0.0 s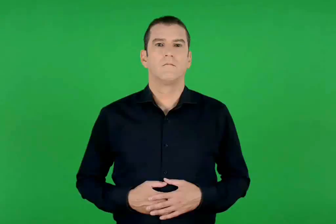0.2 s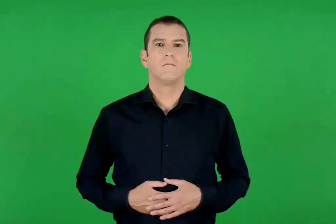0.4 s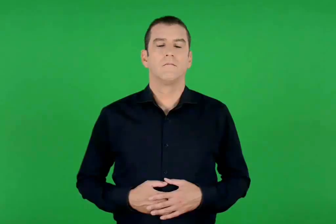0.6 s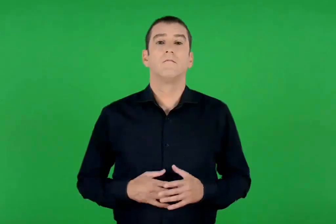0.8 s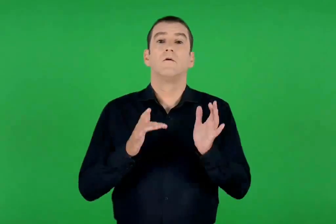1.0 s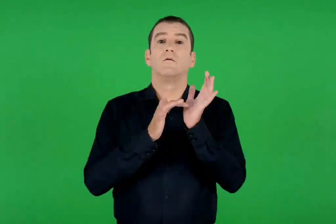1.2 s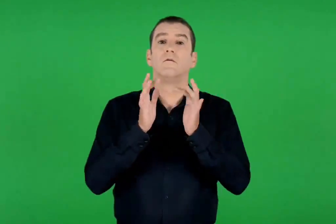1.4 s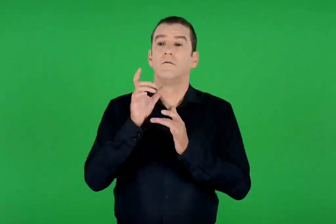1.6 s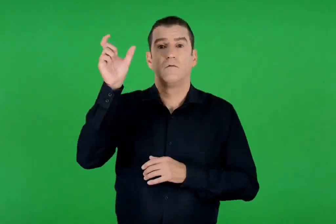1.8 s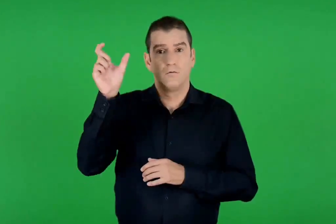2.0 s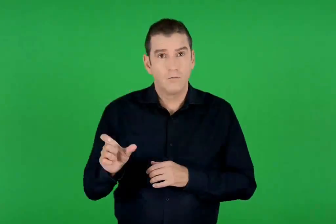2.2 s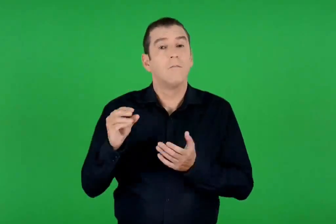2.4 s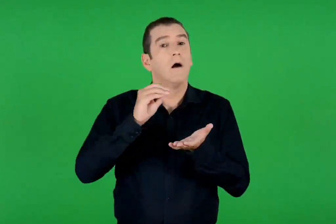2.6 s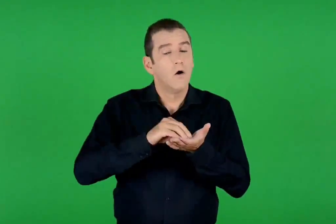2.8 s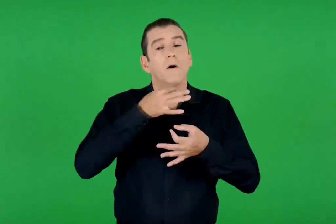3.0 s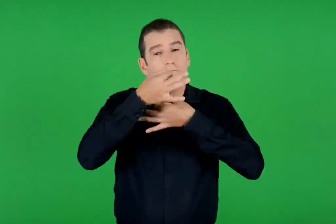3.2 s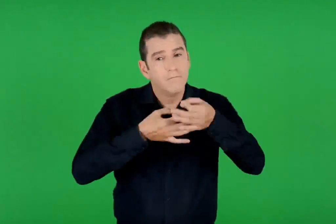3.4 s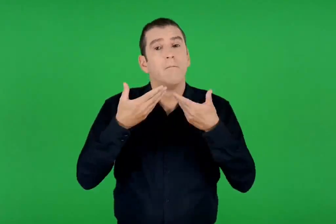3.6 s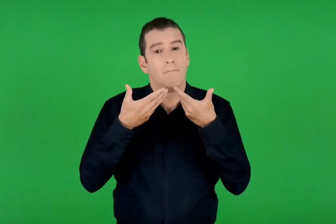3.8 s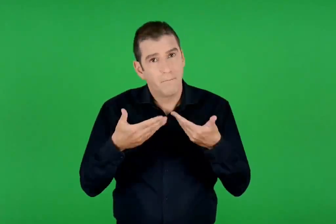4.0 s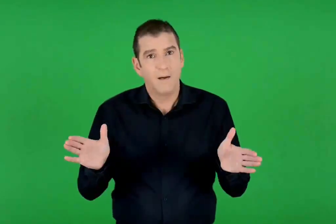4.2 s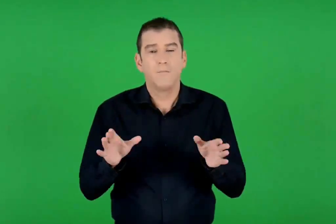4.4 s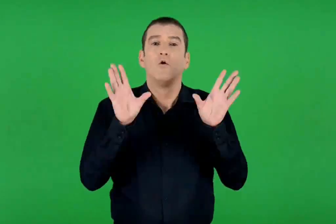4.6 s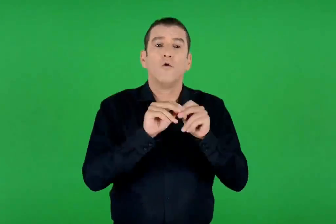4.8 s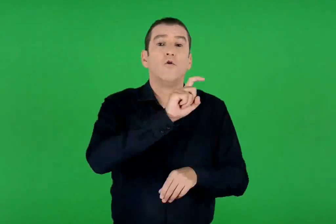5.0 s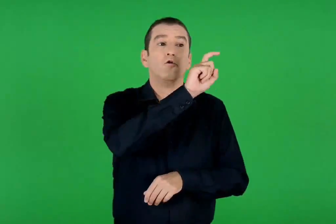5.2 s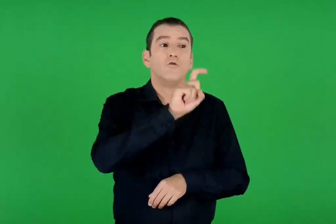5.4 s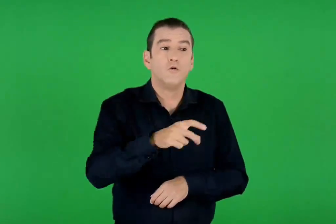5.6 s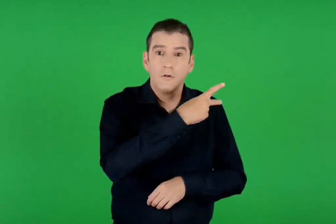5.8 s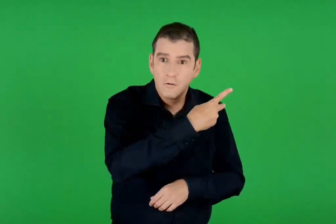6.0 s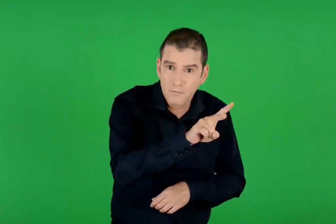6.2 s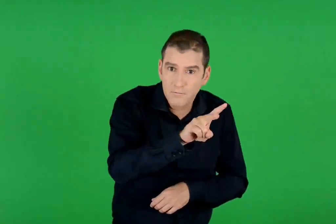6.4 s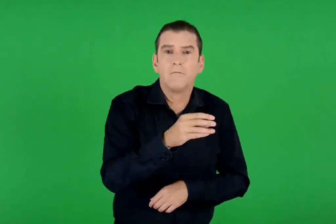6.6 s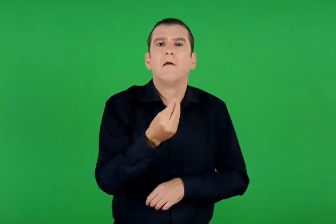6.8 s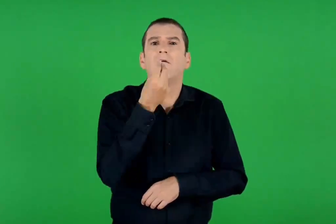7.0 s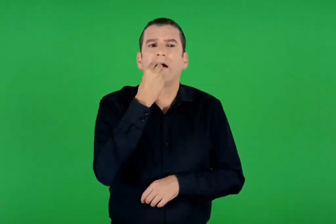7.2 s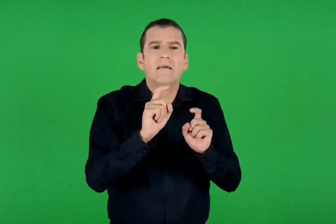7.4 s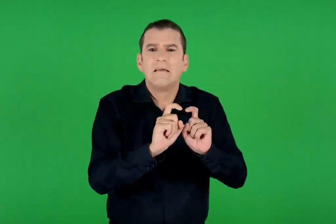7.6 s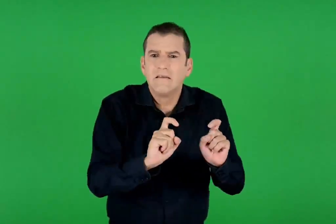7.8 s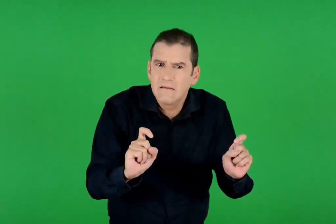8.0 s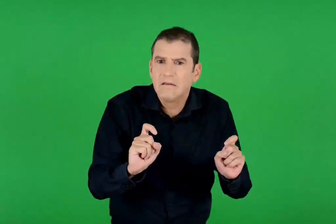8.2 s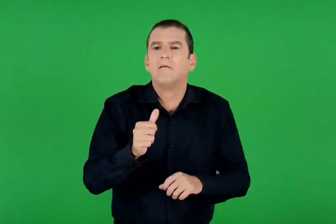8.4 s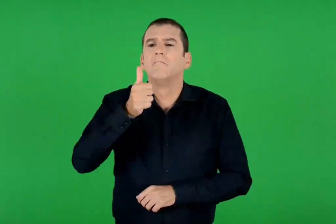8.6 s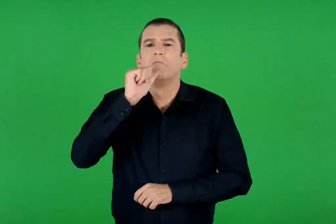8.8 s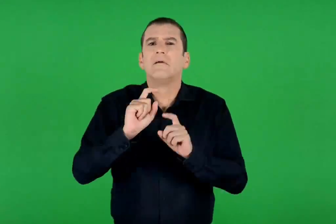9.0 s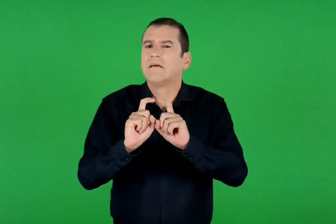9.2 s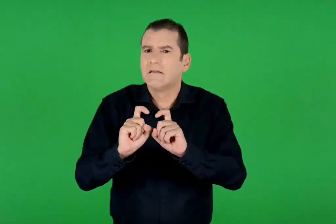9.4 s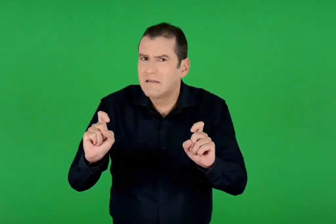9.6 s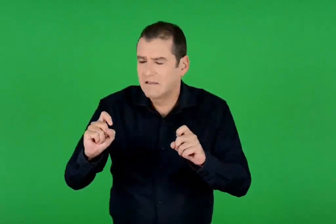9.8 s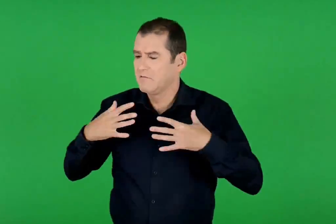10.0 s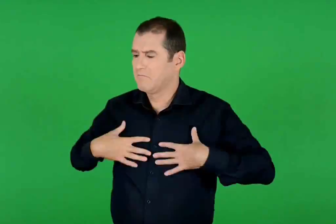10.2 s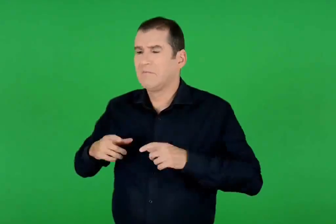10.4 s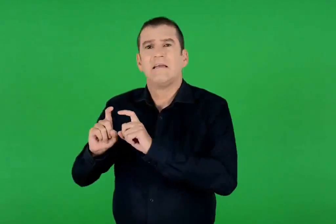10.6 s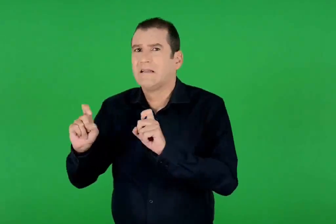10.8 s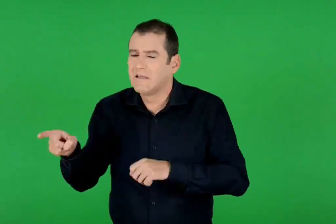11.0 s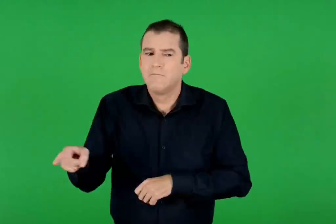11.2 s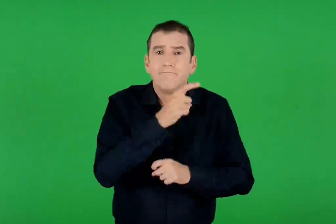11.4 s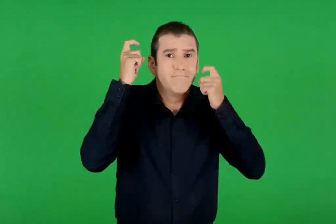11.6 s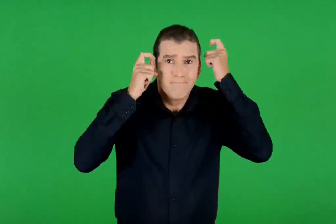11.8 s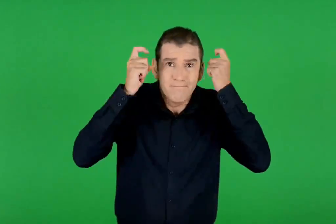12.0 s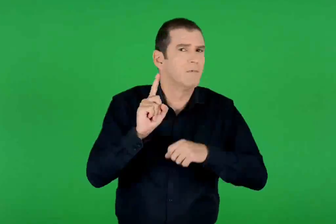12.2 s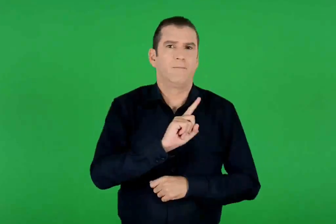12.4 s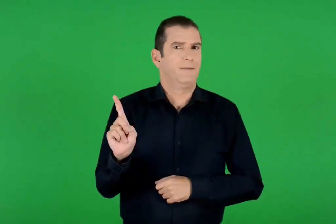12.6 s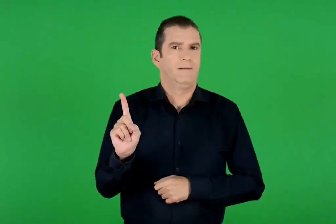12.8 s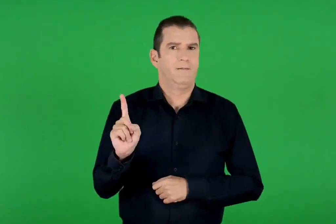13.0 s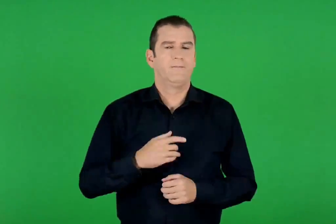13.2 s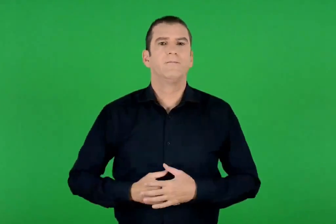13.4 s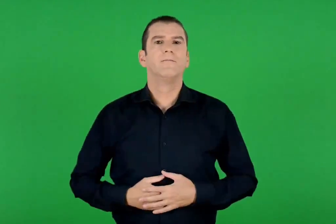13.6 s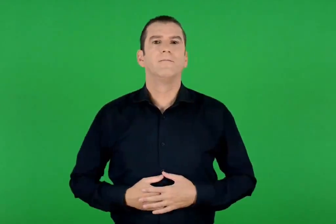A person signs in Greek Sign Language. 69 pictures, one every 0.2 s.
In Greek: ο ιησούς είπε ακόμα μη μεριμνάτε για τη ζωή σας , τι θα φάτε , τι θα πιείτε και τι θα ντυθείτε
